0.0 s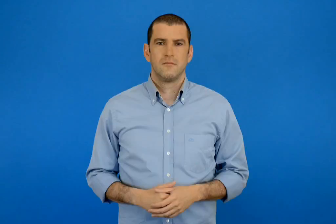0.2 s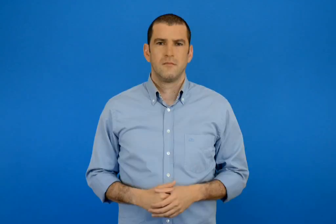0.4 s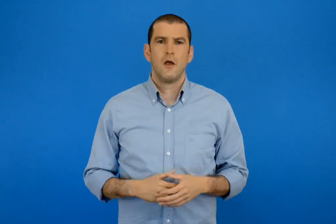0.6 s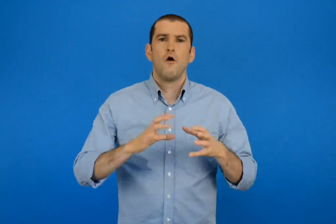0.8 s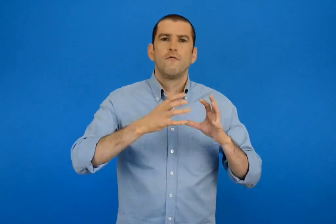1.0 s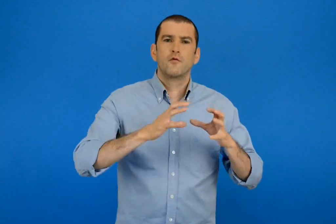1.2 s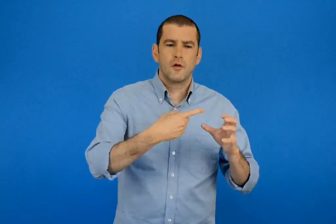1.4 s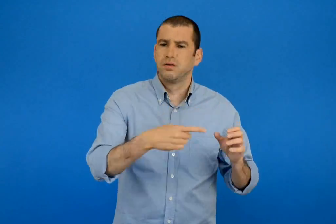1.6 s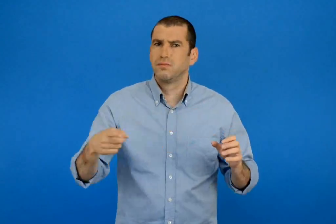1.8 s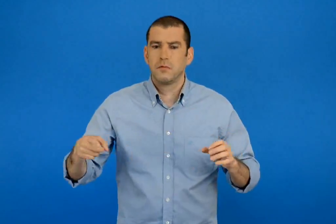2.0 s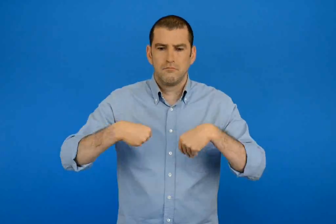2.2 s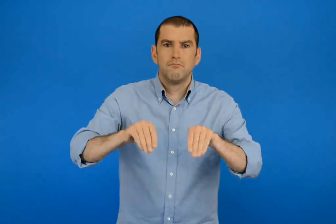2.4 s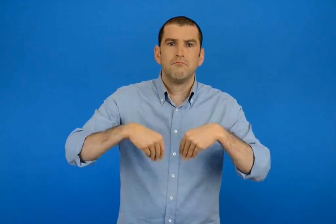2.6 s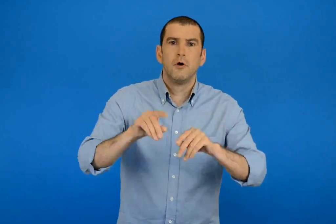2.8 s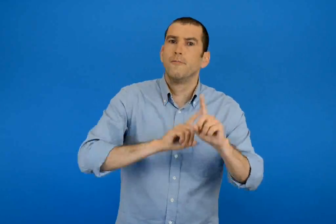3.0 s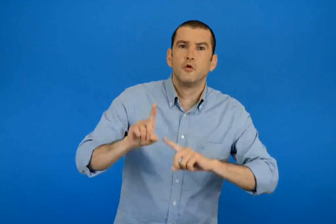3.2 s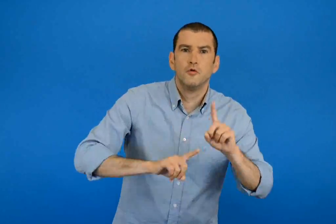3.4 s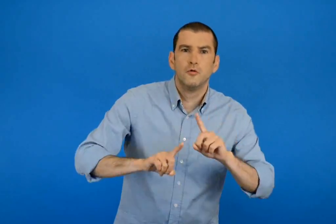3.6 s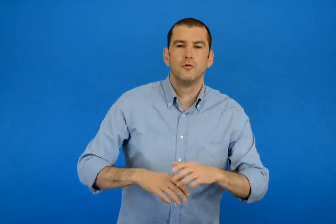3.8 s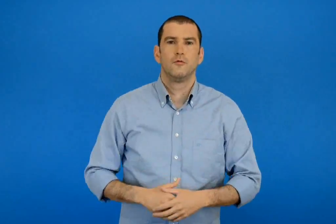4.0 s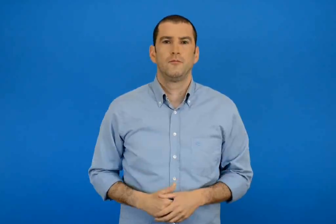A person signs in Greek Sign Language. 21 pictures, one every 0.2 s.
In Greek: ποιος πουλάει τα φρούτα ;
